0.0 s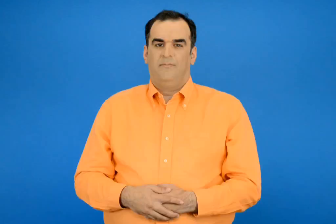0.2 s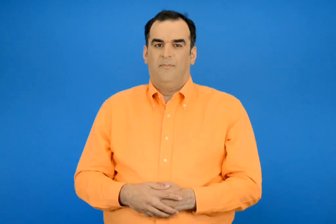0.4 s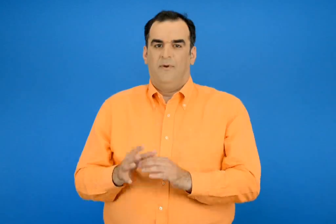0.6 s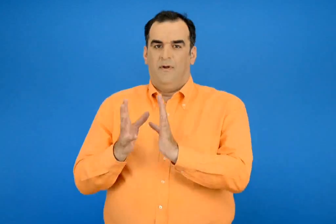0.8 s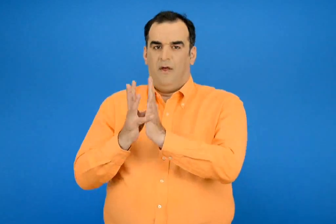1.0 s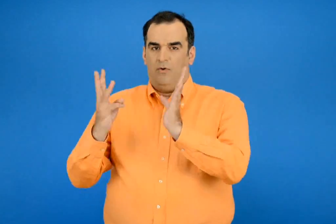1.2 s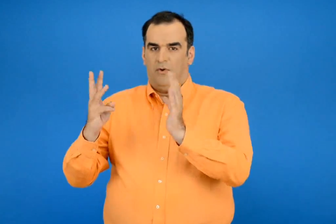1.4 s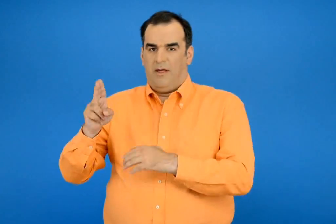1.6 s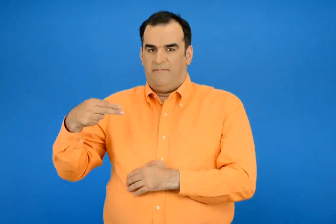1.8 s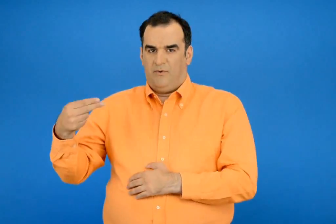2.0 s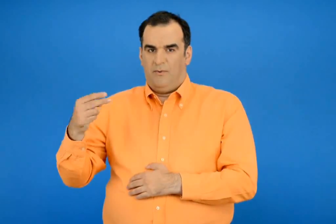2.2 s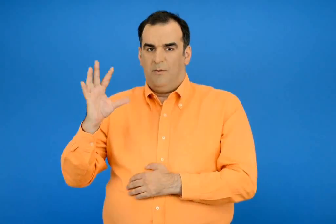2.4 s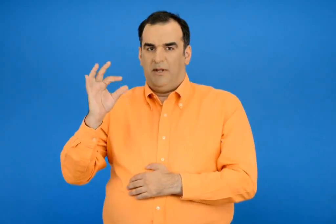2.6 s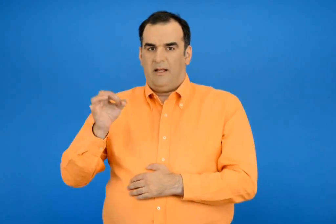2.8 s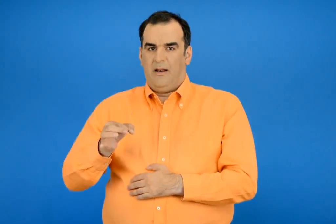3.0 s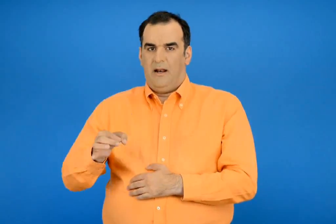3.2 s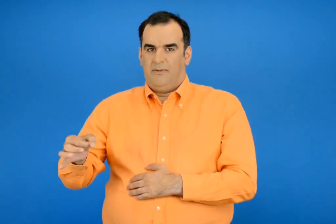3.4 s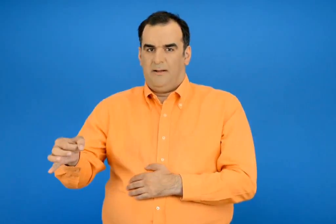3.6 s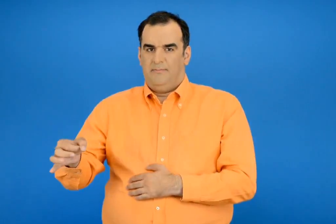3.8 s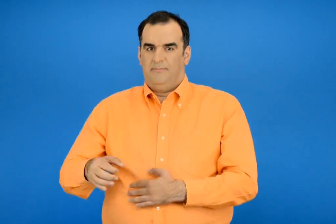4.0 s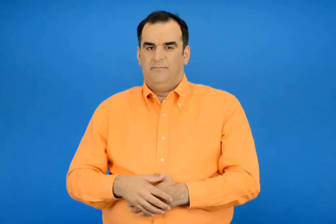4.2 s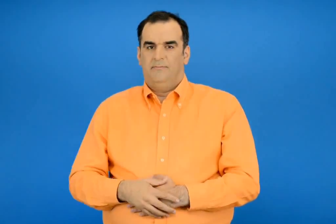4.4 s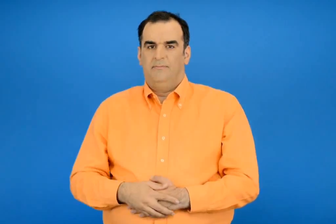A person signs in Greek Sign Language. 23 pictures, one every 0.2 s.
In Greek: 18 € και 50 λεπτό
